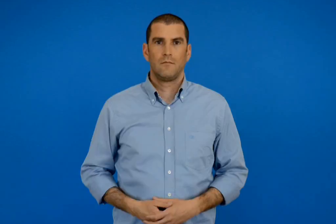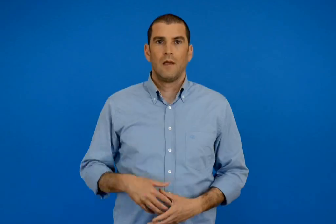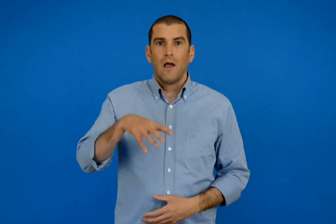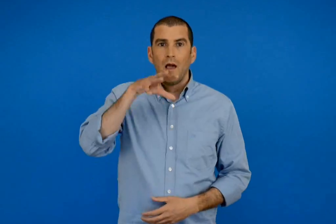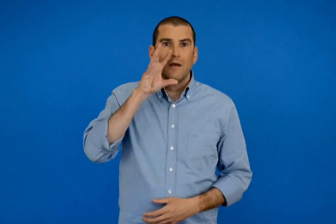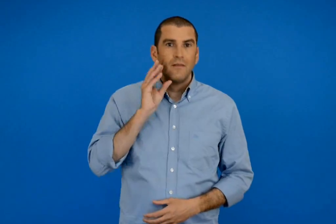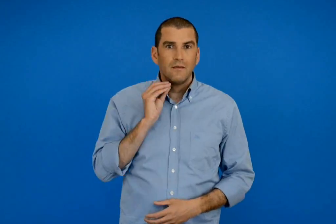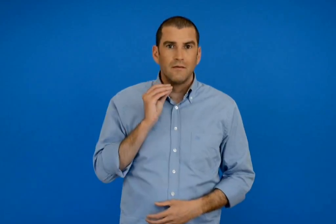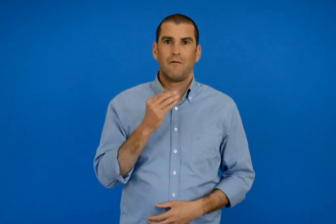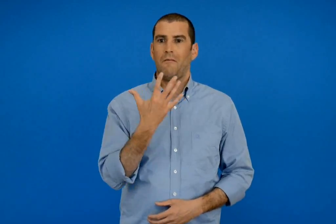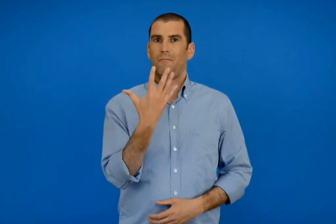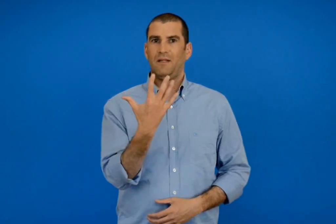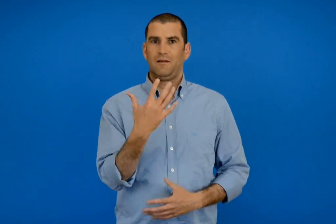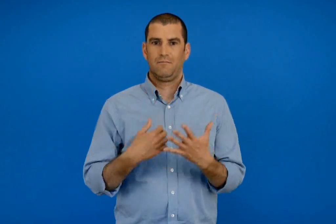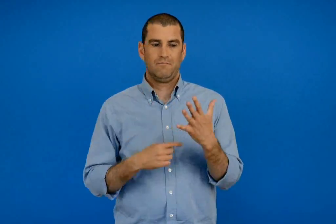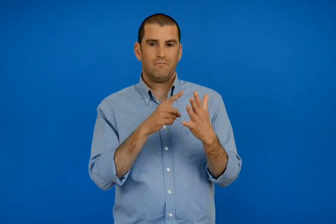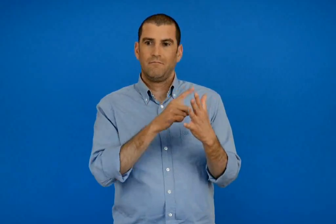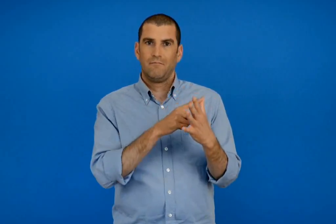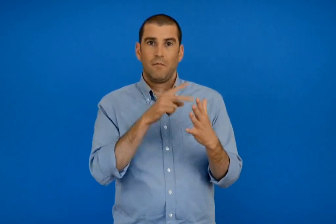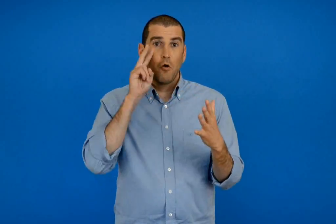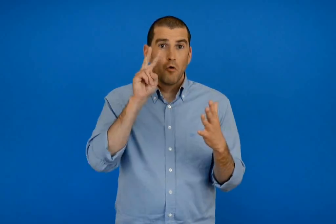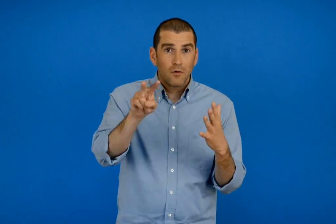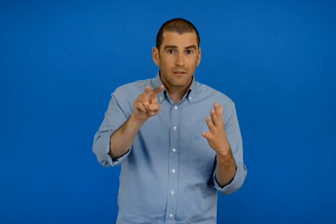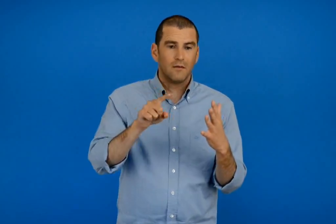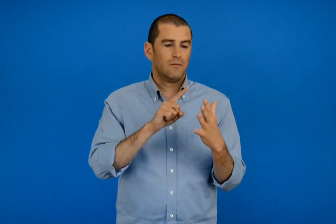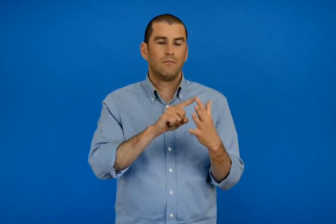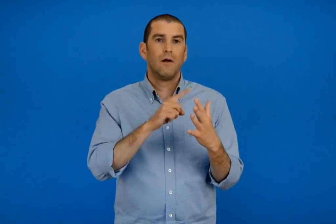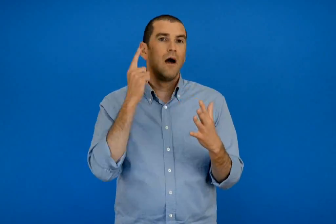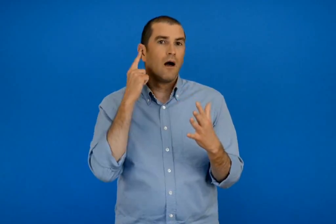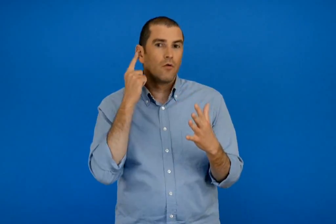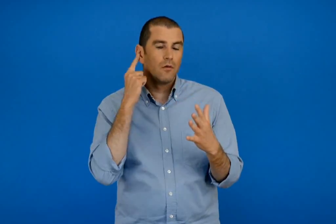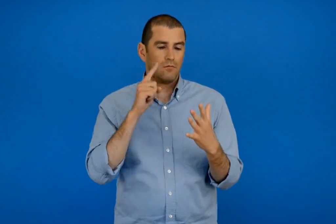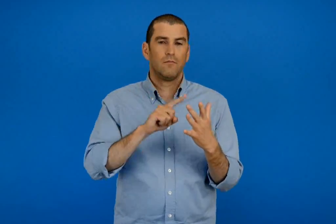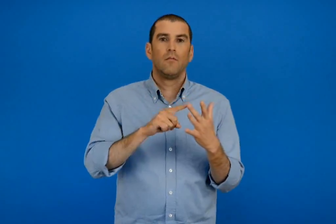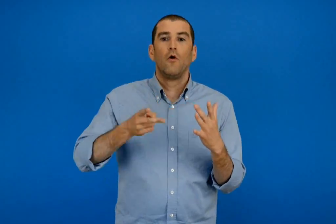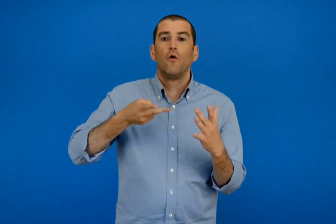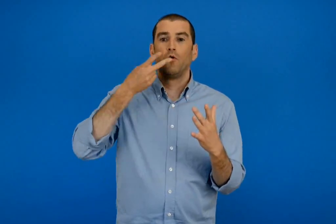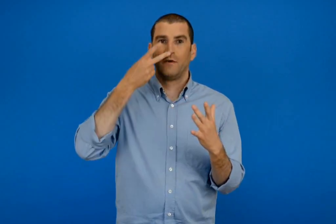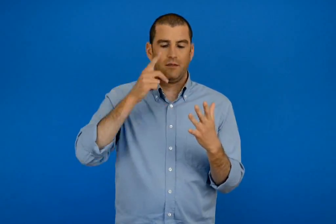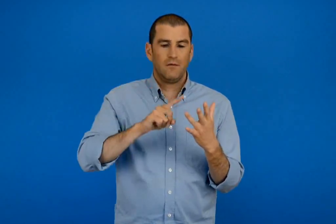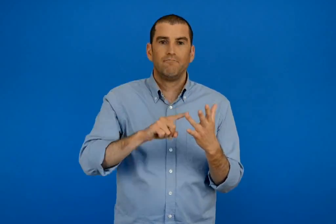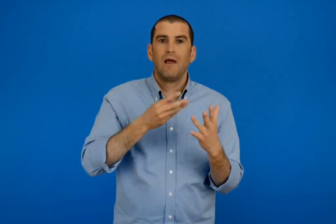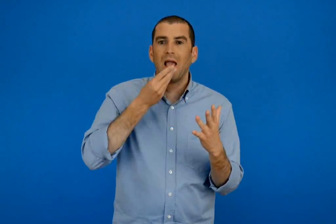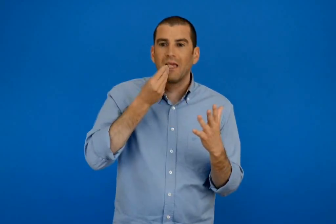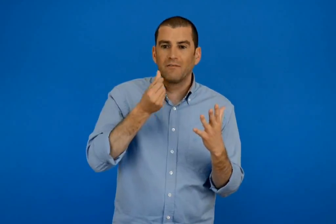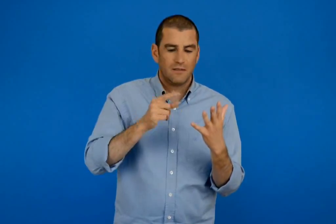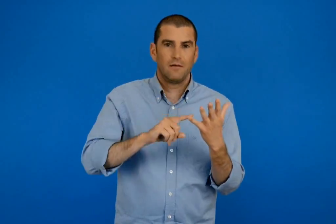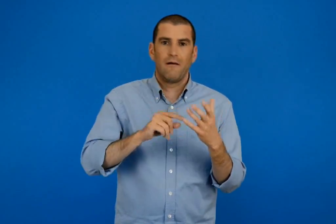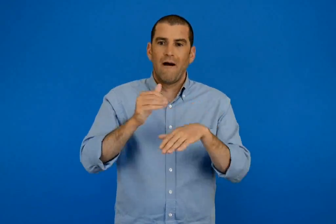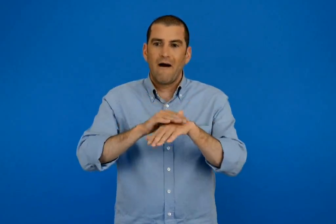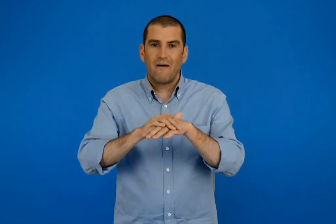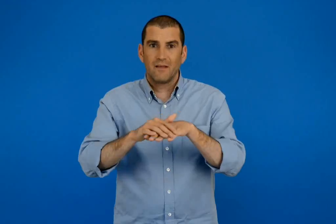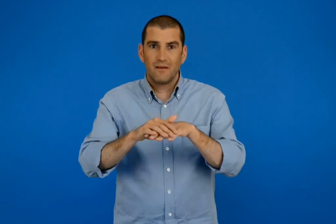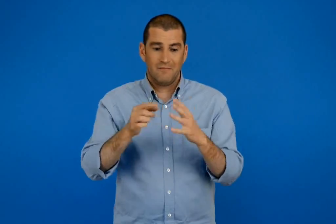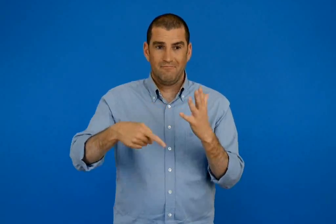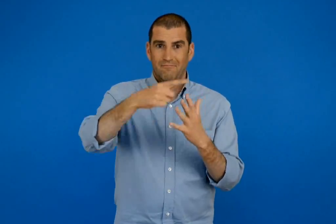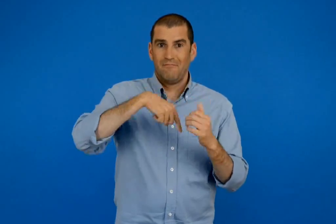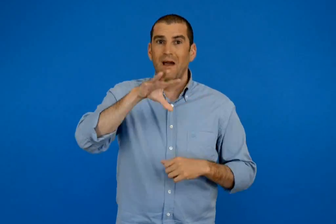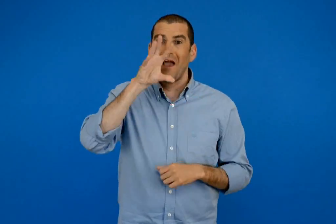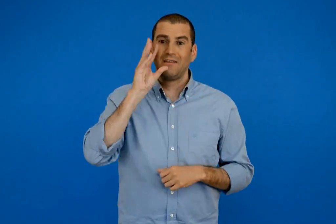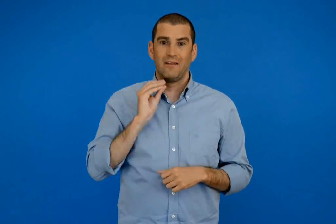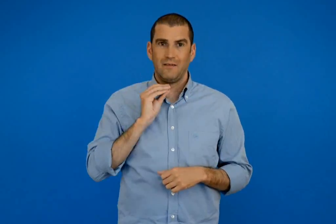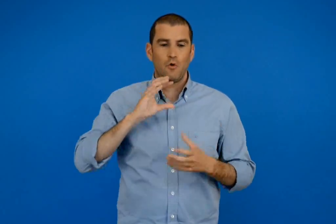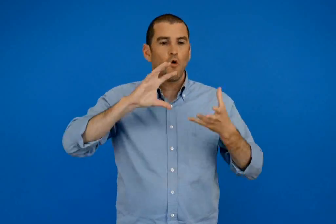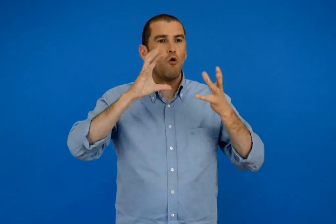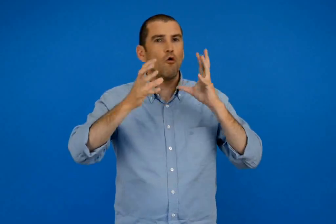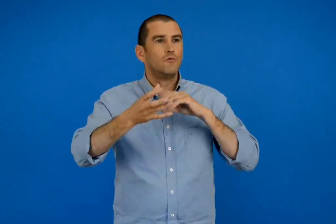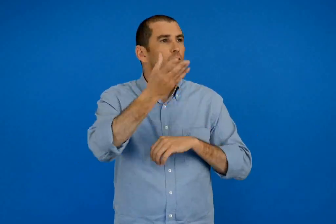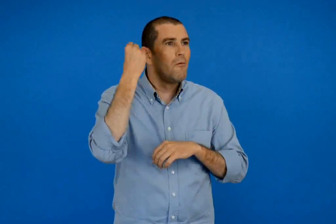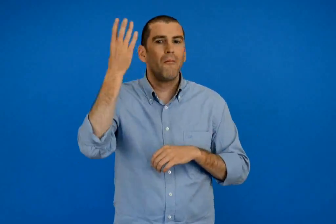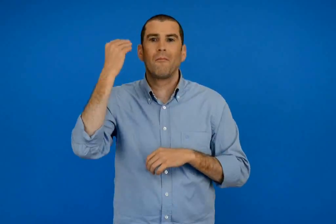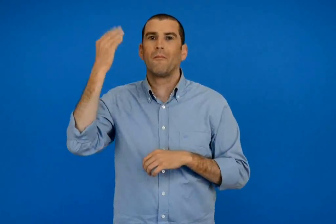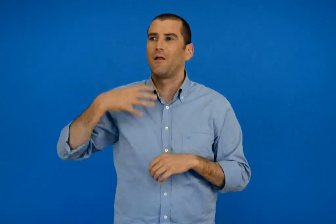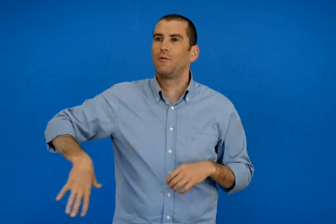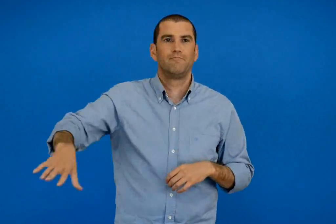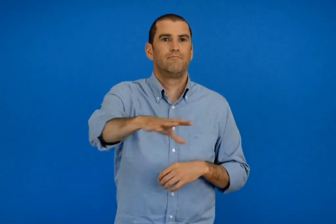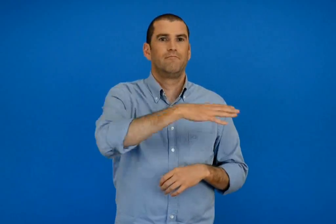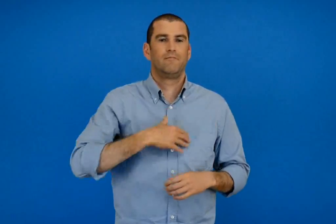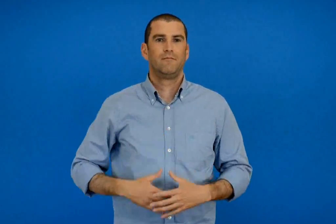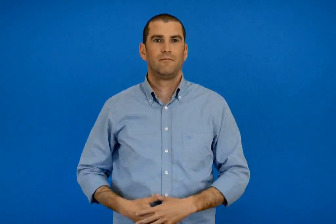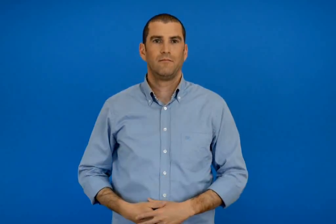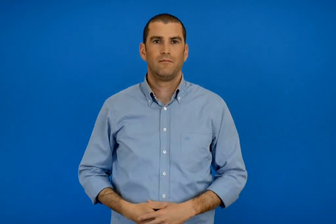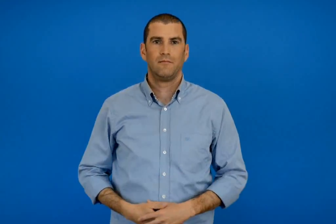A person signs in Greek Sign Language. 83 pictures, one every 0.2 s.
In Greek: οι αισθήσεις είναι πέντε όραση ακοή όσφρηση γεύση αφή με τις αισθήσεις γνωρίζουμε τον κόσμο γύρω µας
